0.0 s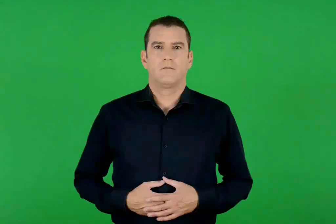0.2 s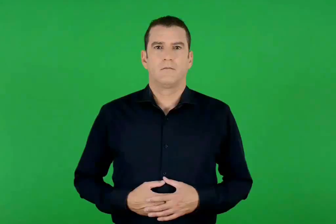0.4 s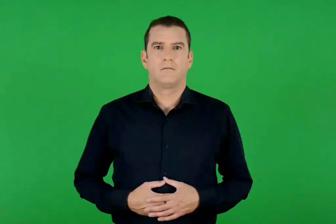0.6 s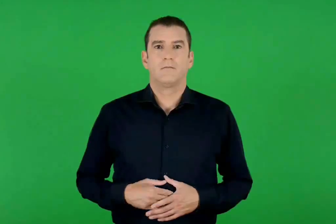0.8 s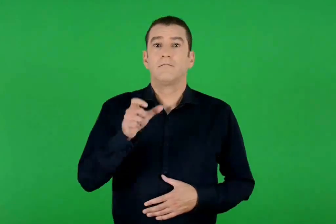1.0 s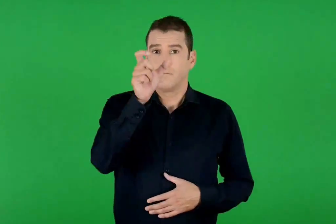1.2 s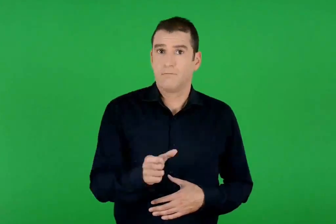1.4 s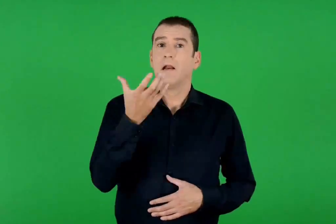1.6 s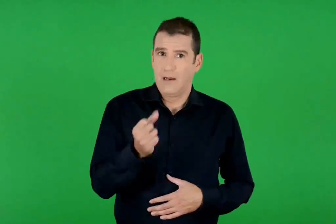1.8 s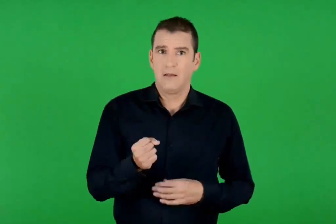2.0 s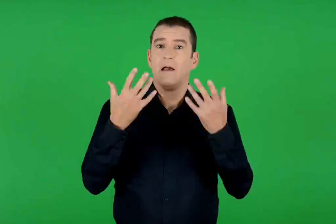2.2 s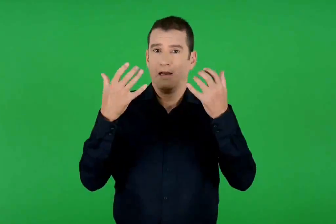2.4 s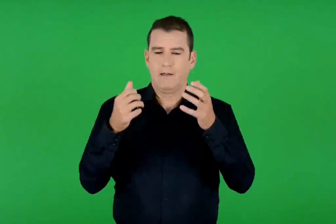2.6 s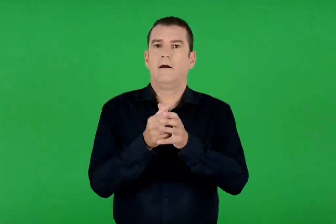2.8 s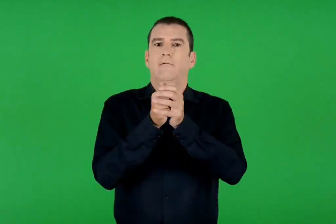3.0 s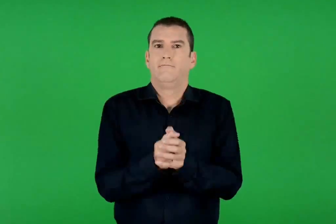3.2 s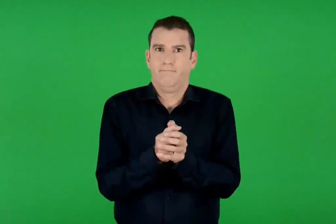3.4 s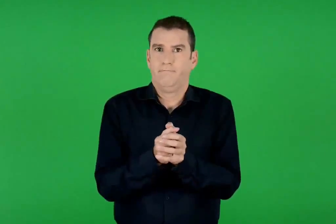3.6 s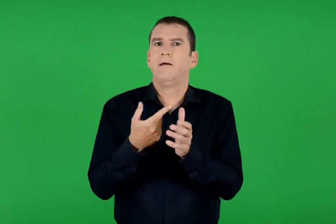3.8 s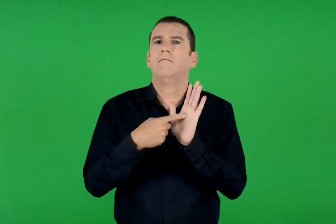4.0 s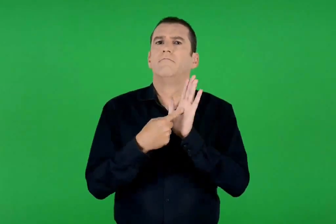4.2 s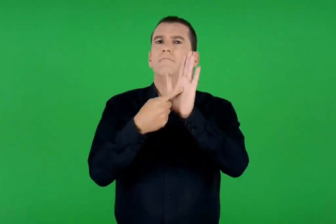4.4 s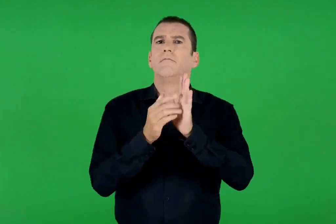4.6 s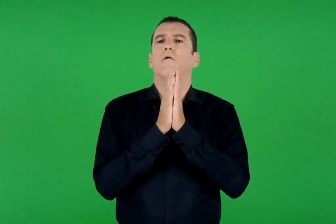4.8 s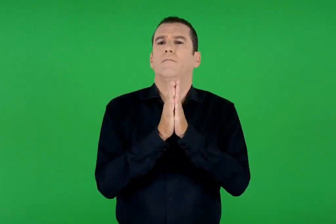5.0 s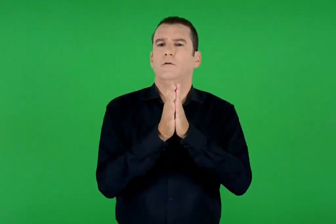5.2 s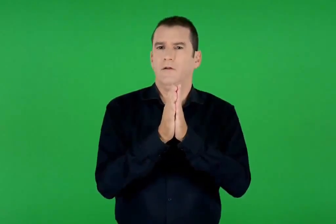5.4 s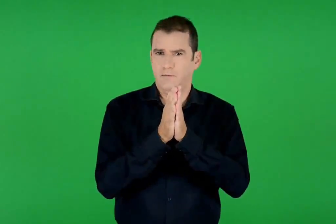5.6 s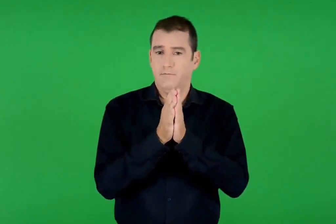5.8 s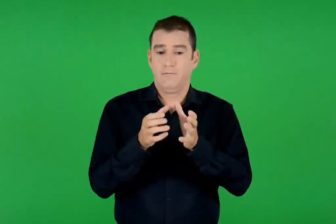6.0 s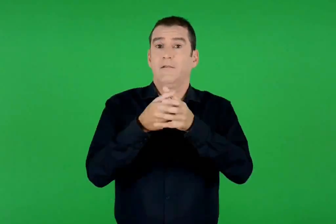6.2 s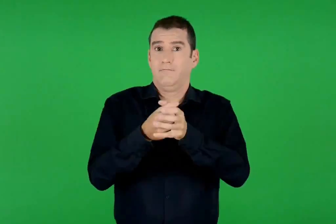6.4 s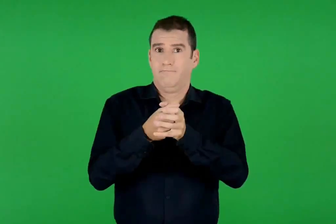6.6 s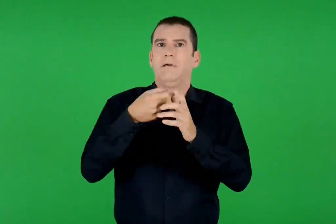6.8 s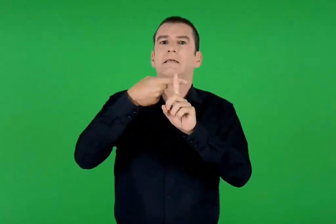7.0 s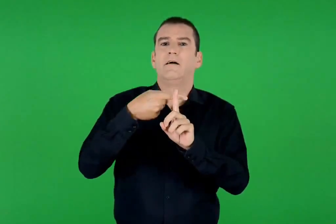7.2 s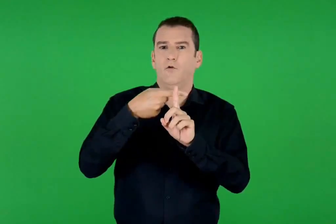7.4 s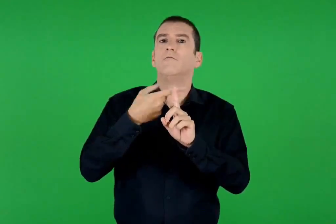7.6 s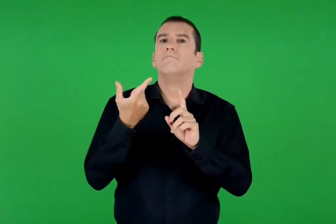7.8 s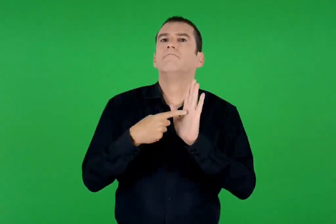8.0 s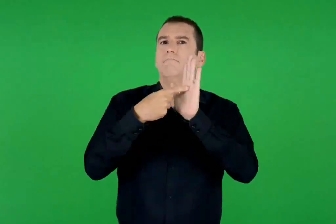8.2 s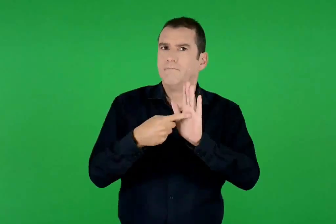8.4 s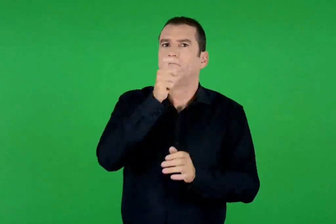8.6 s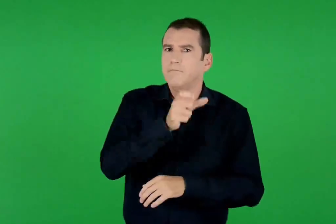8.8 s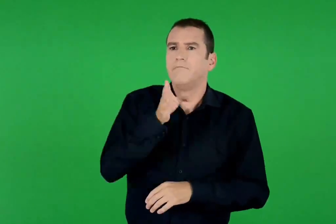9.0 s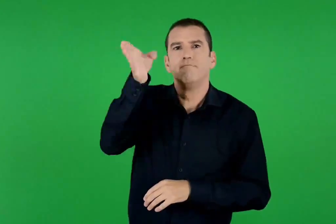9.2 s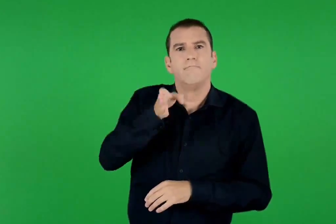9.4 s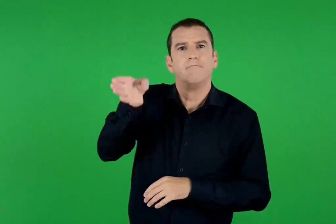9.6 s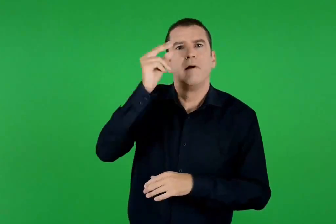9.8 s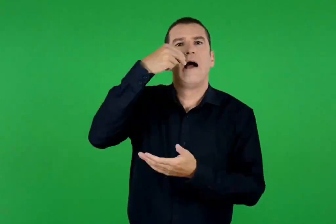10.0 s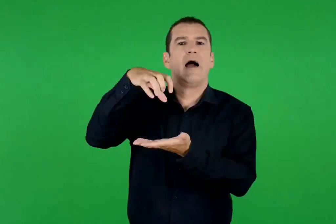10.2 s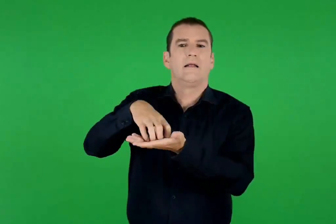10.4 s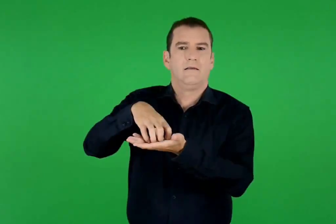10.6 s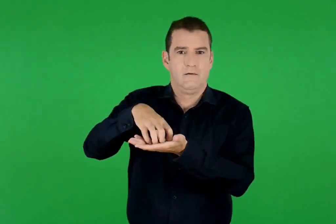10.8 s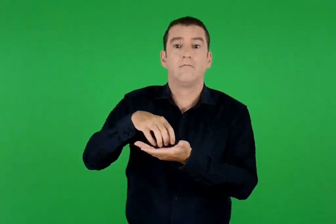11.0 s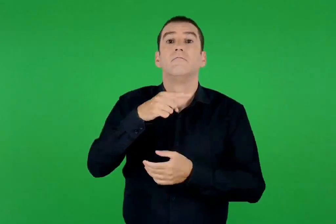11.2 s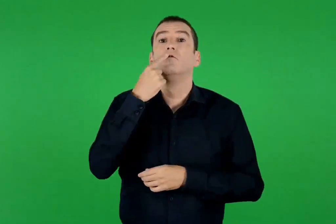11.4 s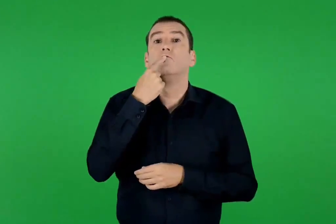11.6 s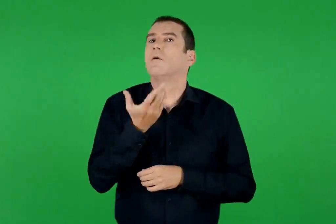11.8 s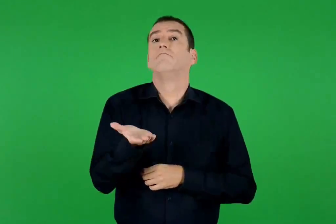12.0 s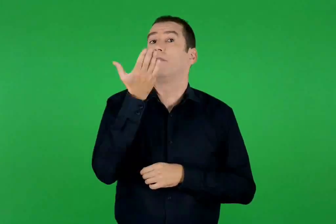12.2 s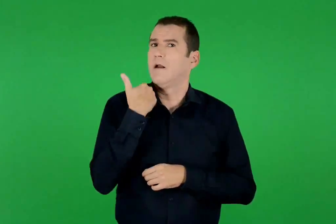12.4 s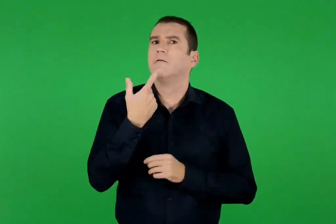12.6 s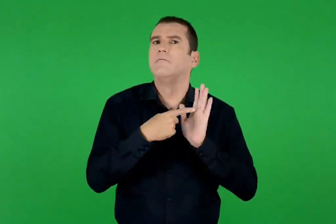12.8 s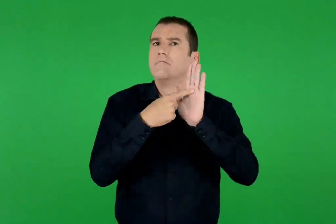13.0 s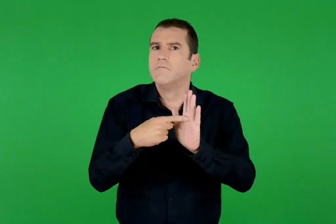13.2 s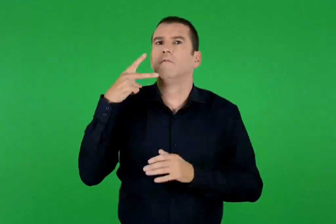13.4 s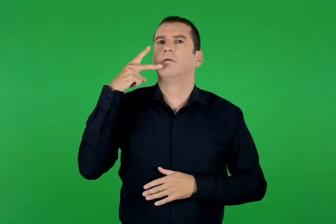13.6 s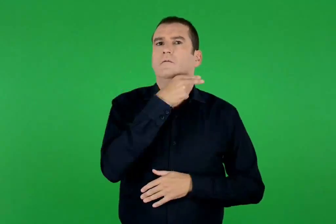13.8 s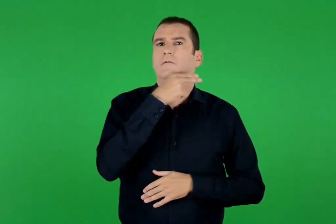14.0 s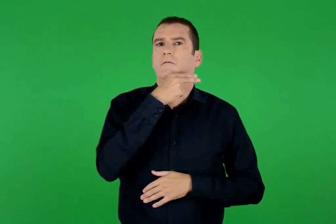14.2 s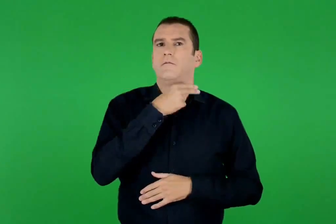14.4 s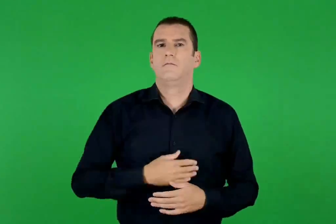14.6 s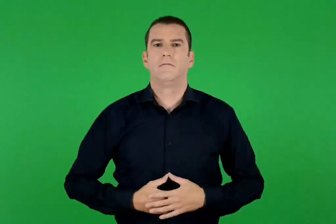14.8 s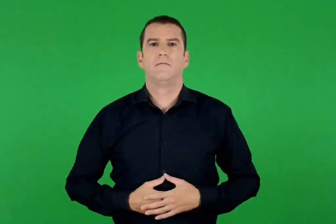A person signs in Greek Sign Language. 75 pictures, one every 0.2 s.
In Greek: έχει τα χέρια της σταυρωμένα γιατί προσεύχεται και κρατά ένα σταυρό , γιατί πηγαίνει στην εκκλησία. δεν έχει όμως στόμα για να δείξει ότι νηστεύει
